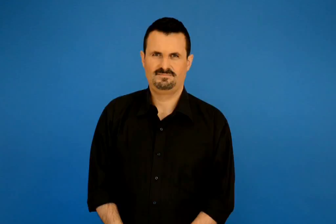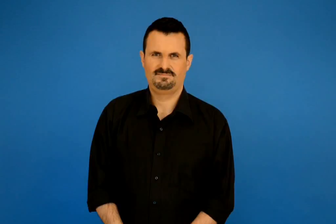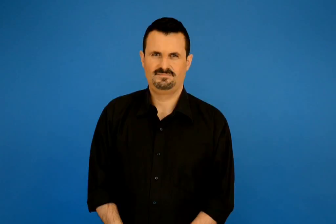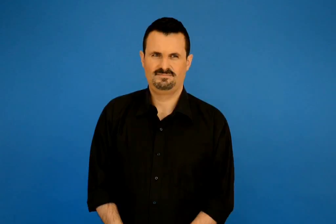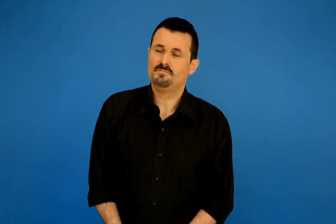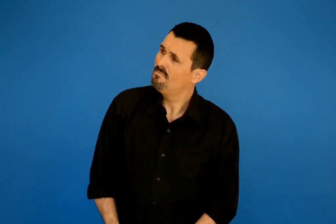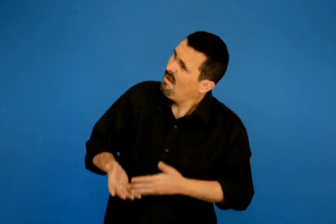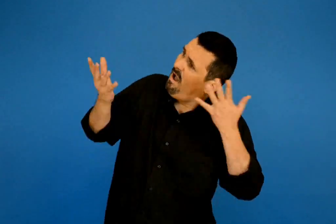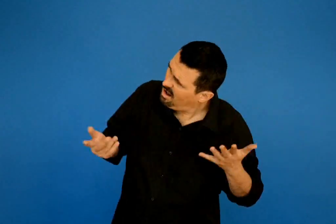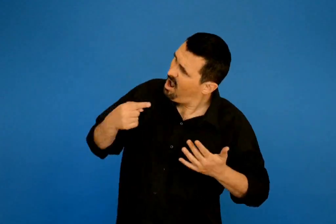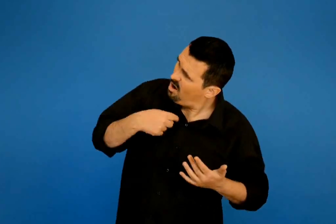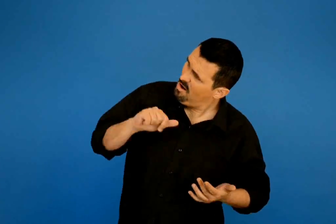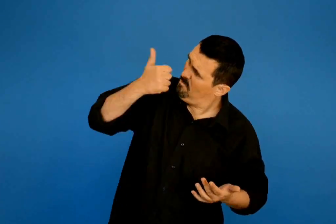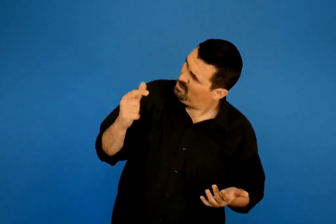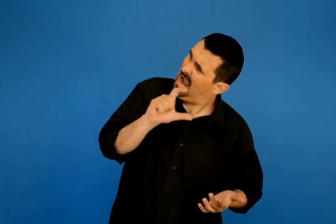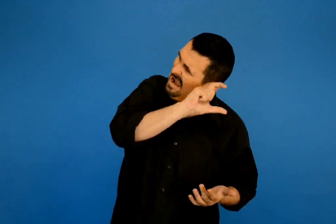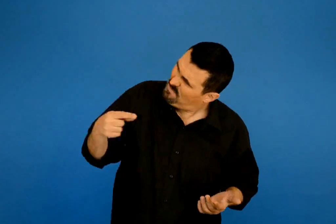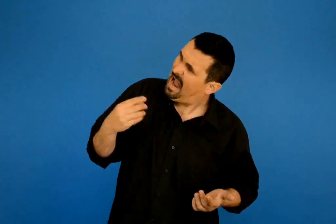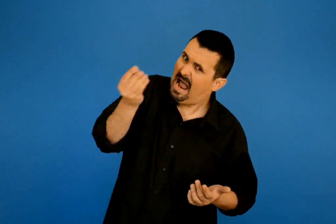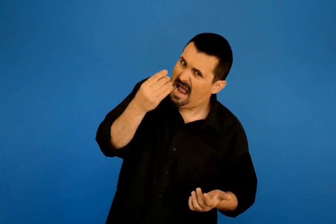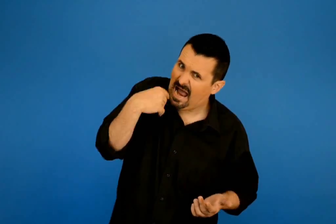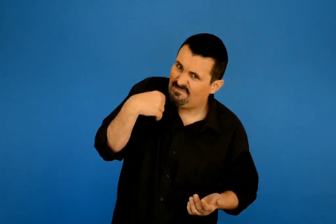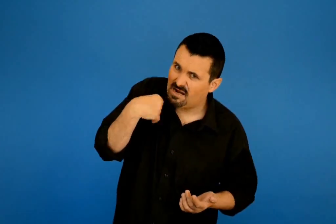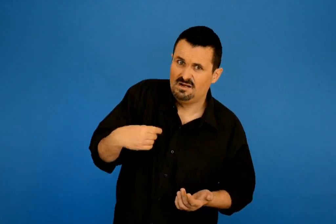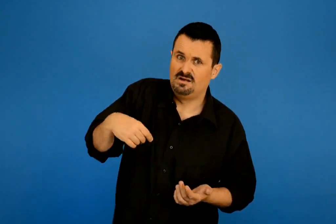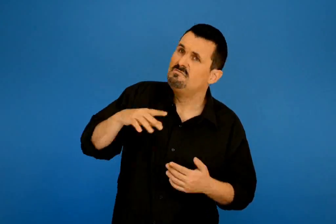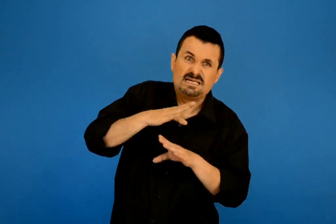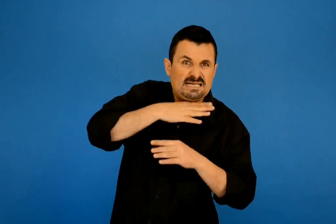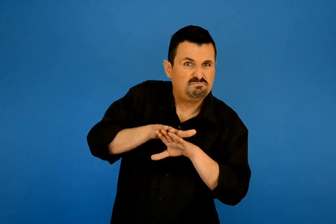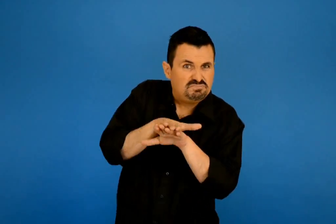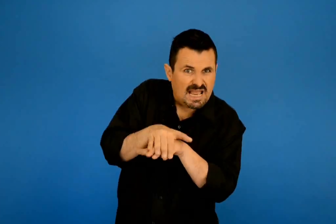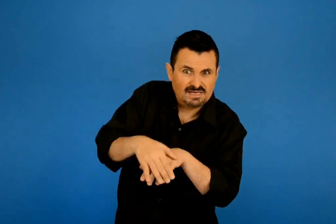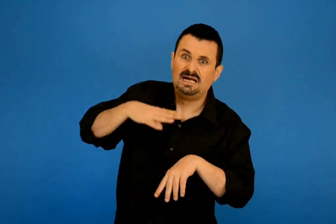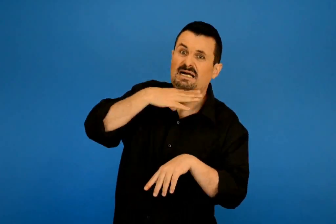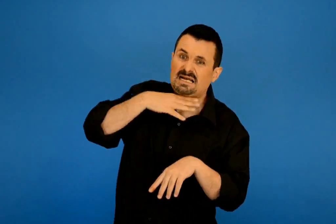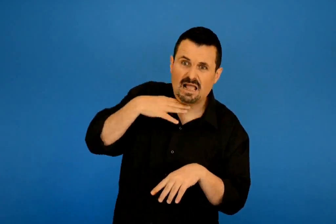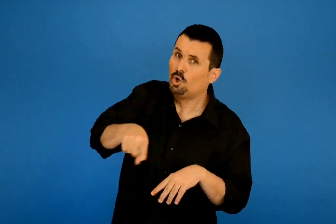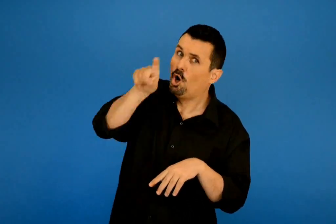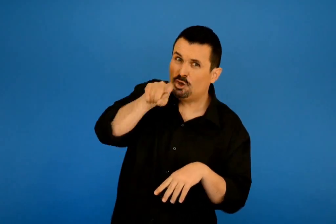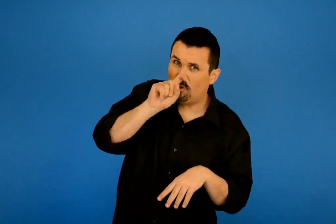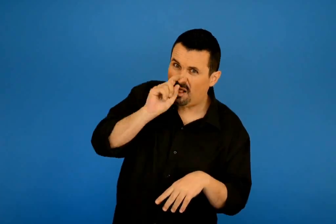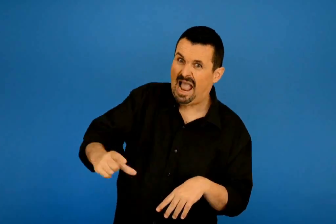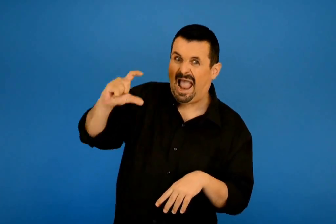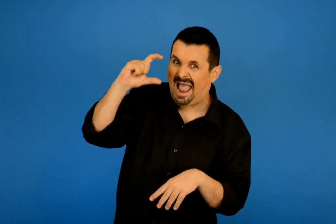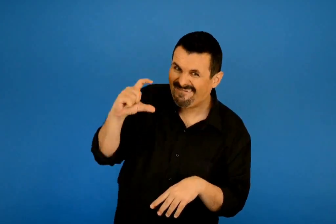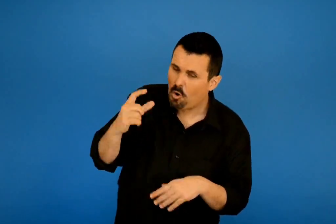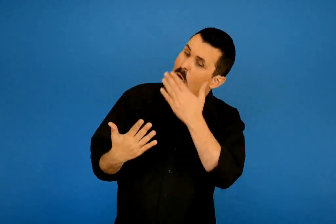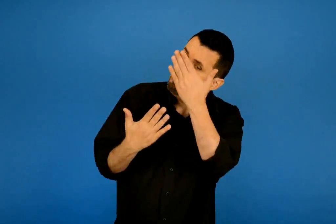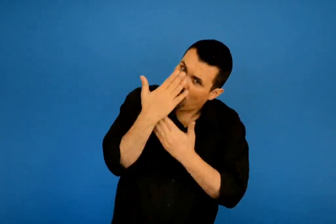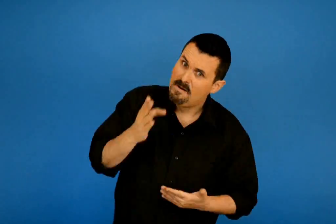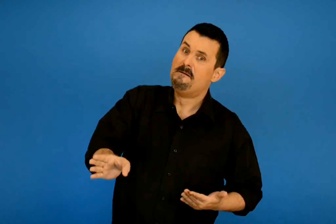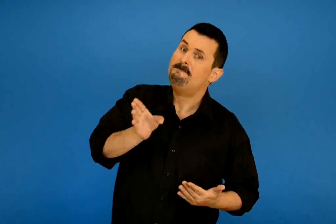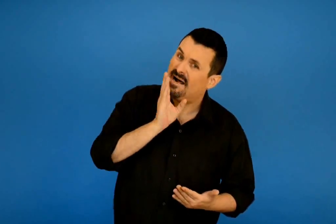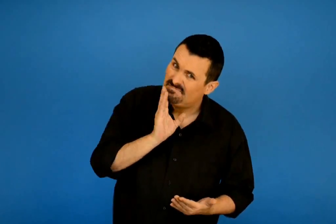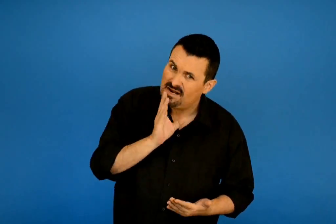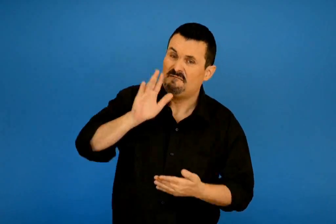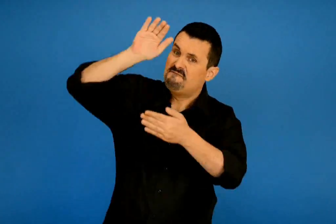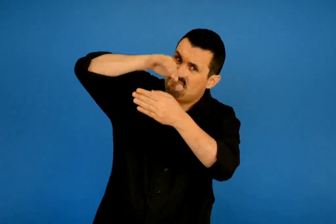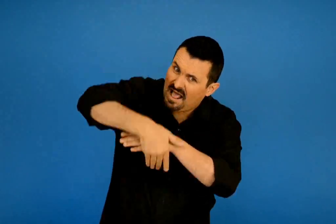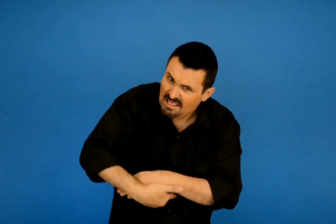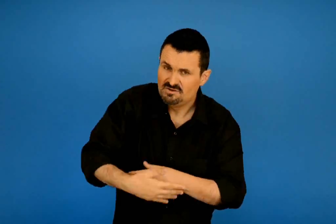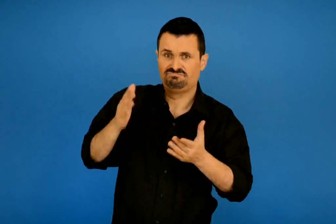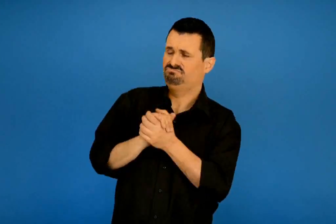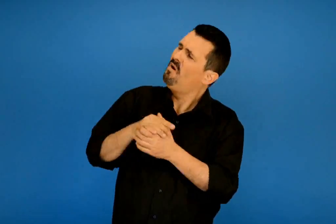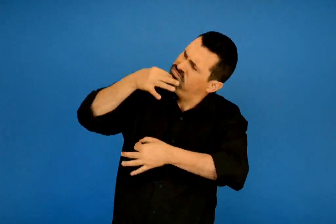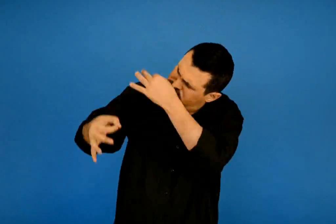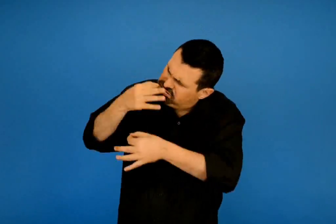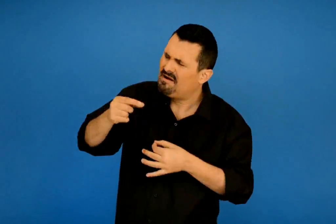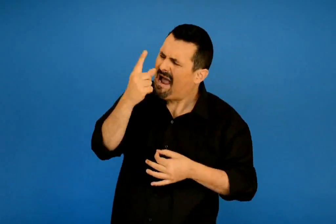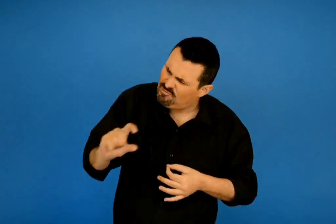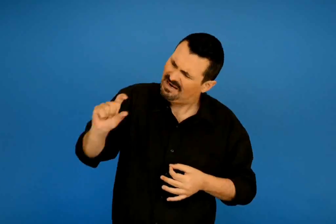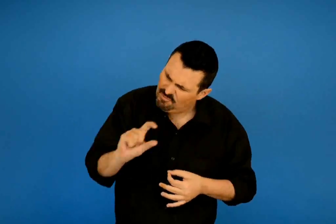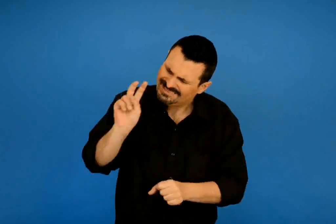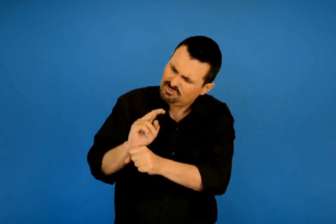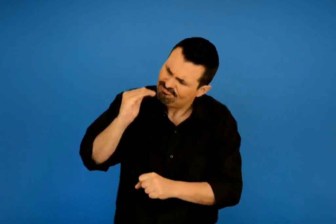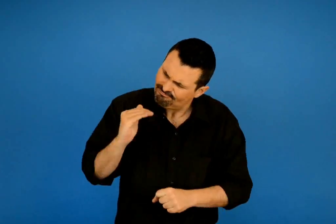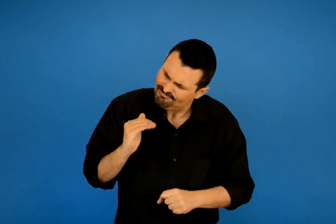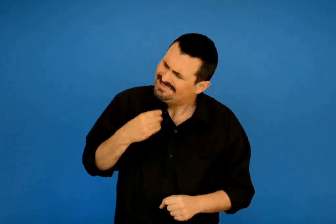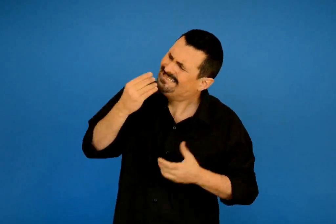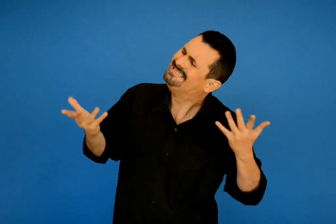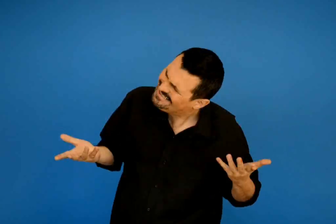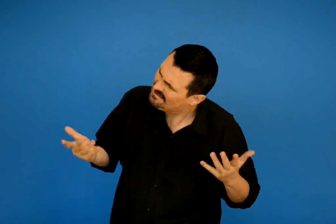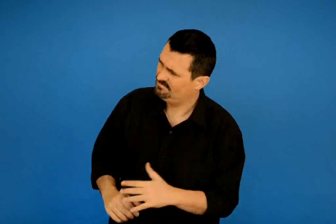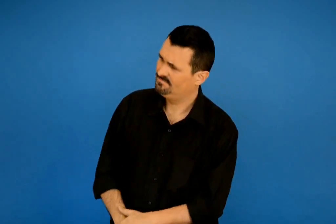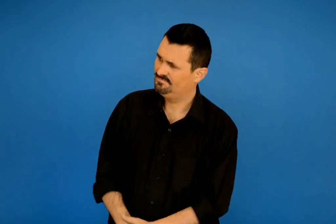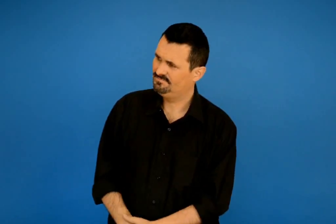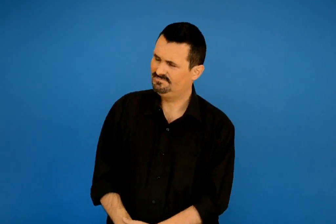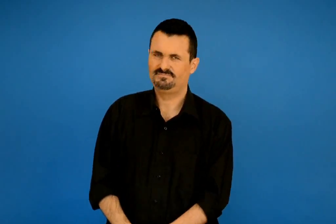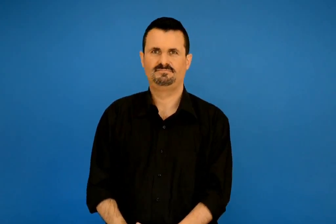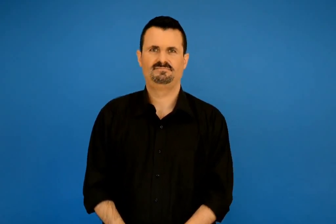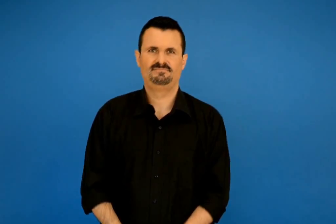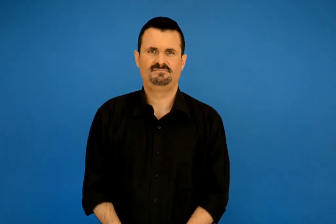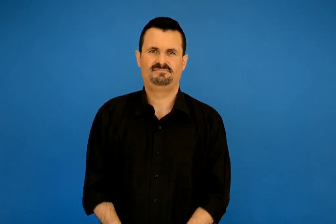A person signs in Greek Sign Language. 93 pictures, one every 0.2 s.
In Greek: την πρώτη εβδομάδα έφαγα ψαρί κρέας κοτόπουλο αυγά πρωί μεσημέρι βραδύ είπε η κολοτούμπα και συνέχισε να περιγράφει τι έφαγε τις άλλες βδομάδες
